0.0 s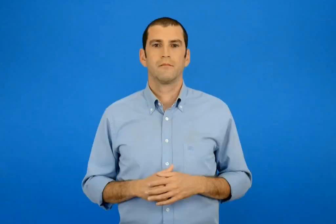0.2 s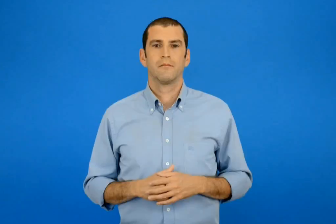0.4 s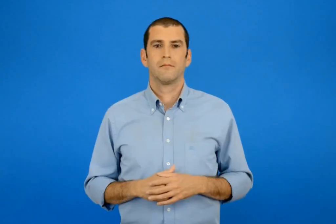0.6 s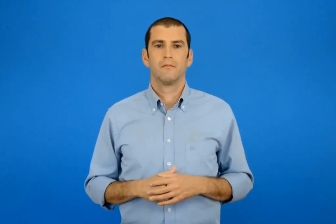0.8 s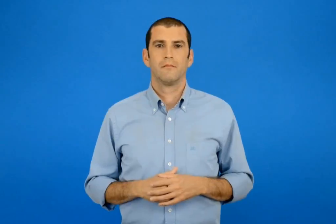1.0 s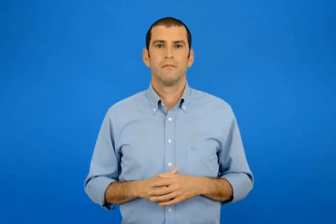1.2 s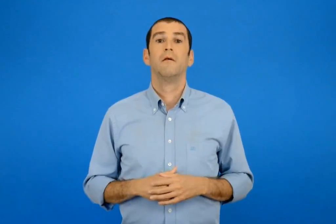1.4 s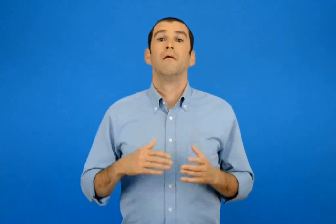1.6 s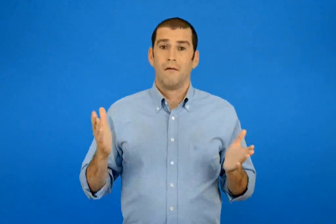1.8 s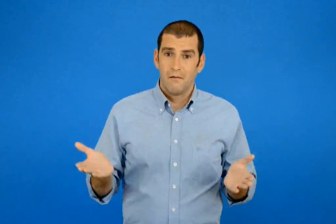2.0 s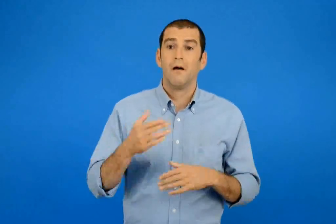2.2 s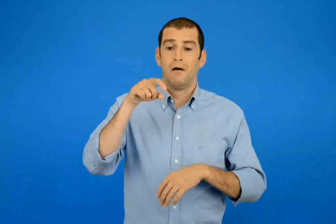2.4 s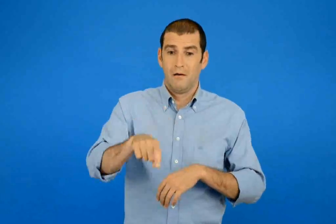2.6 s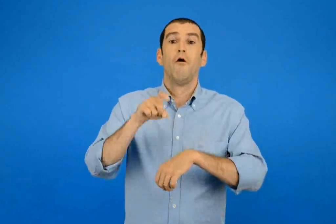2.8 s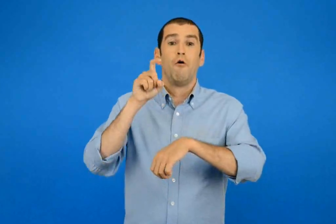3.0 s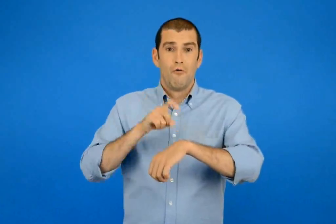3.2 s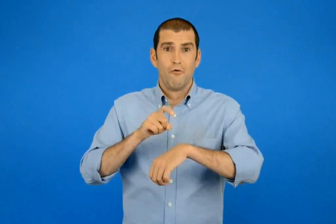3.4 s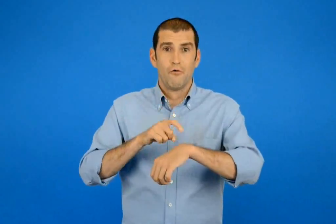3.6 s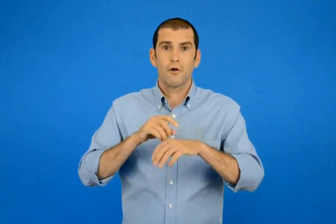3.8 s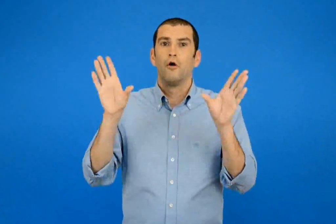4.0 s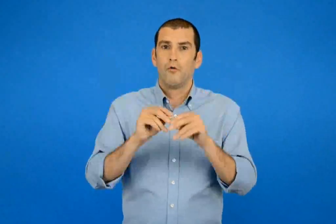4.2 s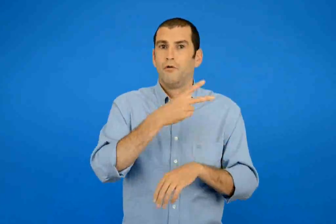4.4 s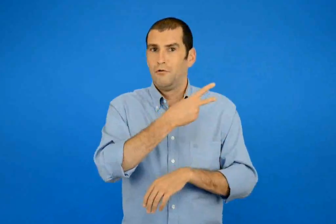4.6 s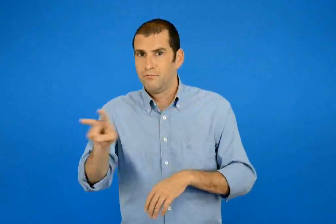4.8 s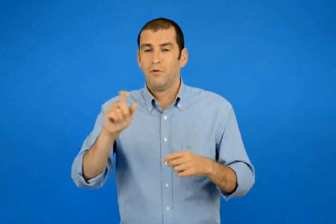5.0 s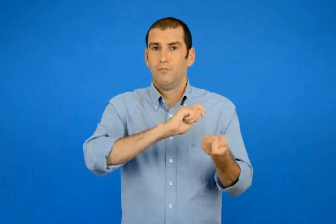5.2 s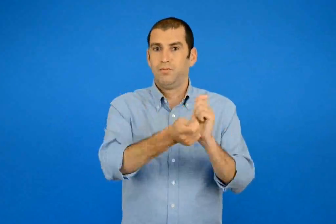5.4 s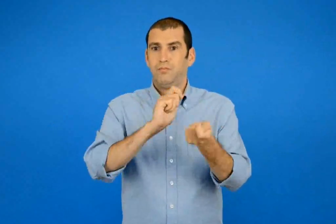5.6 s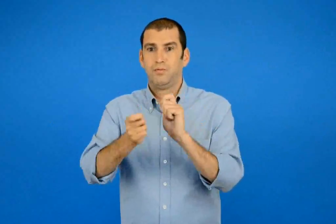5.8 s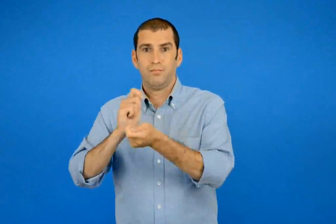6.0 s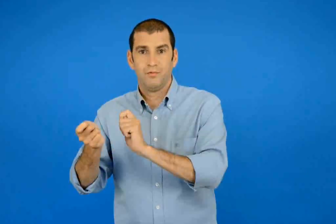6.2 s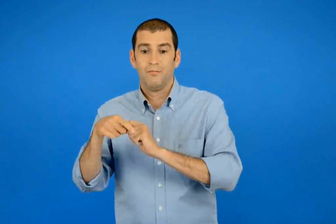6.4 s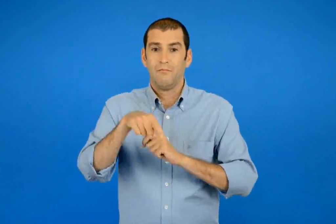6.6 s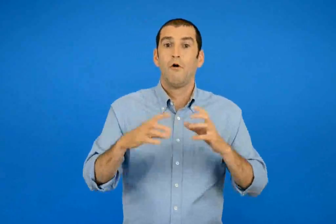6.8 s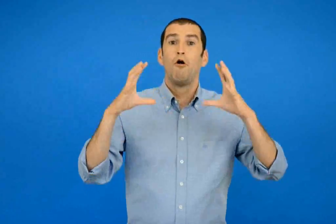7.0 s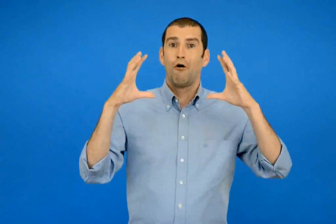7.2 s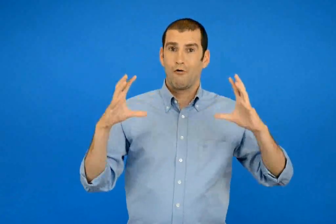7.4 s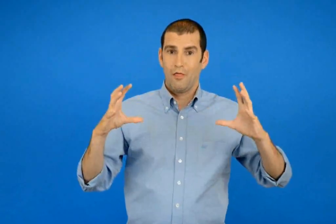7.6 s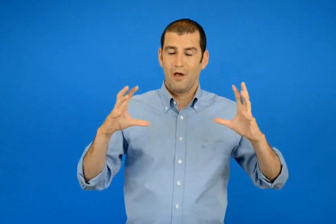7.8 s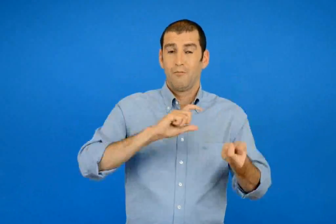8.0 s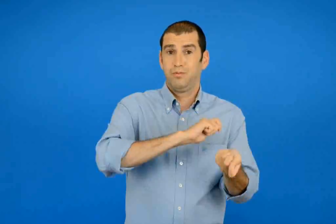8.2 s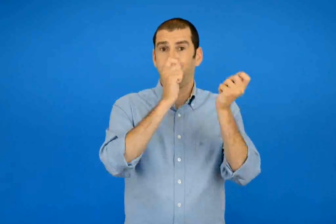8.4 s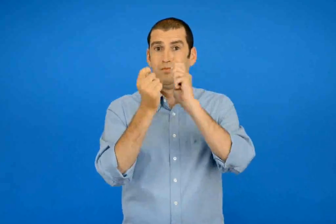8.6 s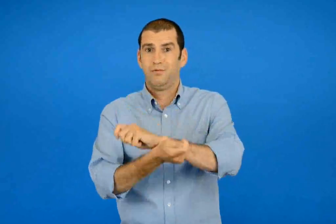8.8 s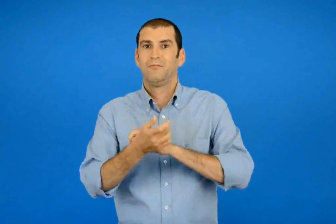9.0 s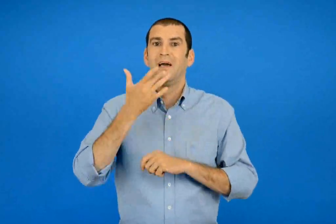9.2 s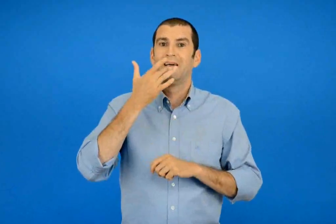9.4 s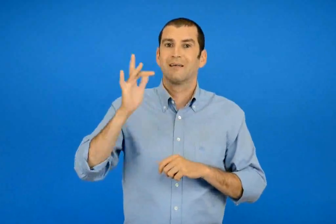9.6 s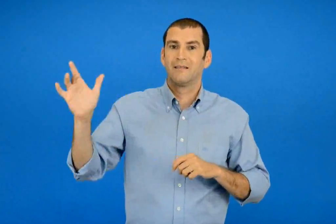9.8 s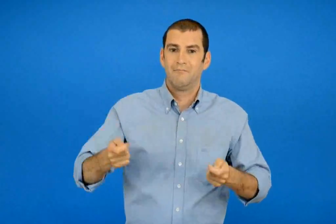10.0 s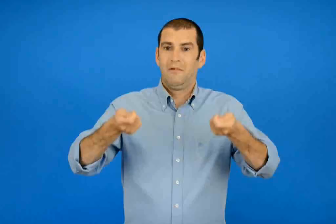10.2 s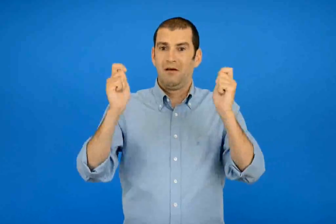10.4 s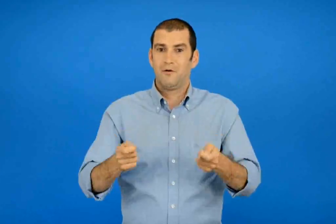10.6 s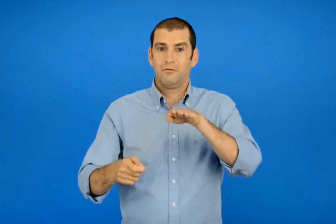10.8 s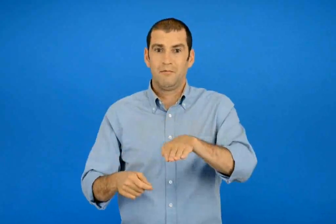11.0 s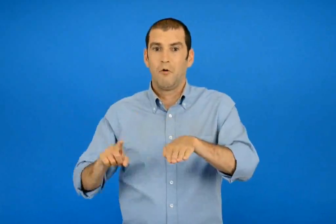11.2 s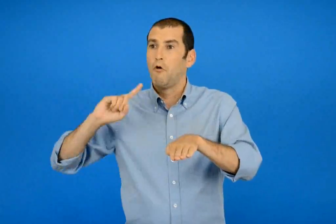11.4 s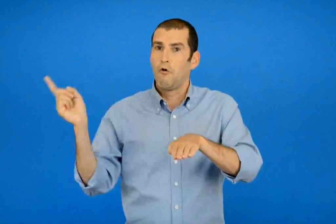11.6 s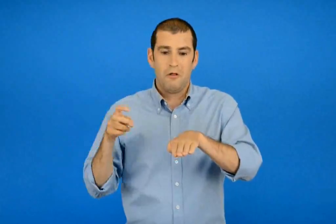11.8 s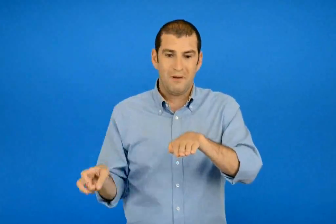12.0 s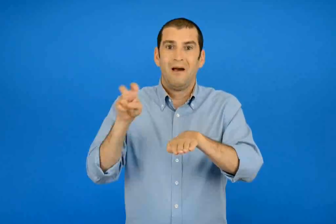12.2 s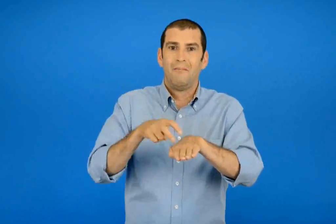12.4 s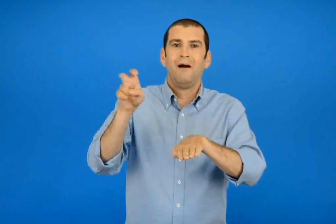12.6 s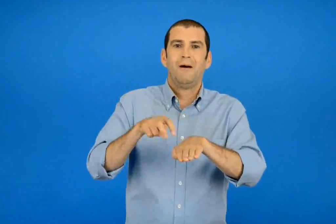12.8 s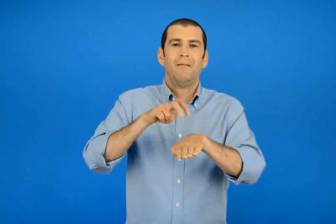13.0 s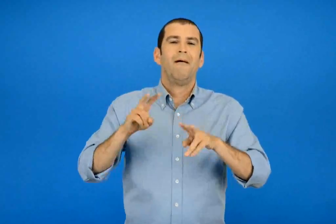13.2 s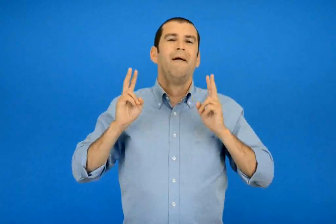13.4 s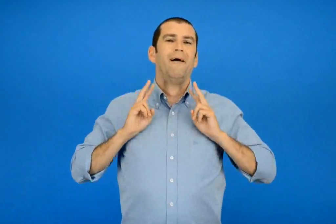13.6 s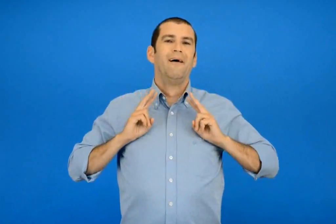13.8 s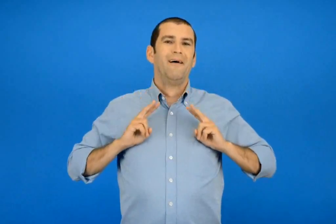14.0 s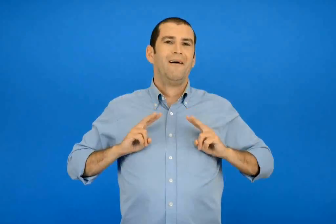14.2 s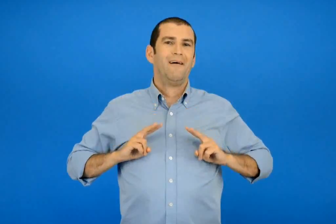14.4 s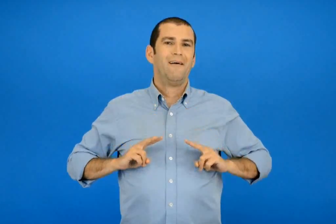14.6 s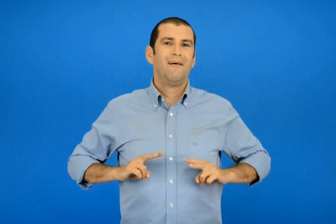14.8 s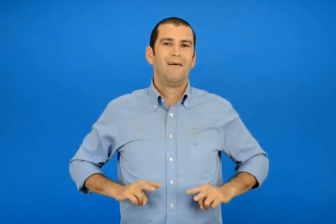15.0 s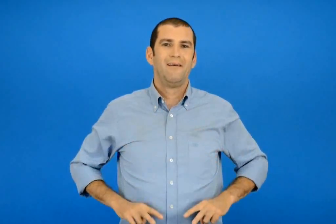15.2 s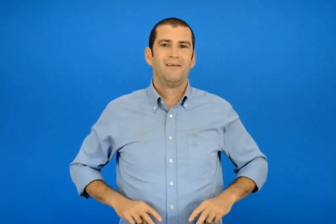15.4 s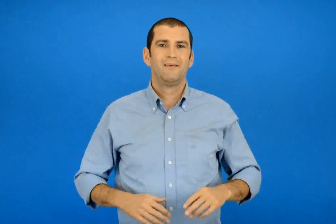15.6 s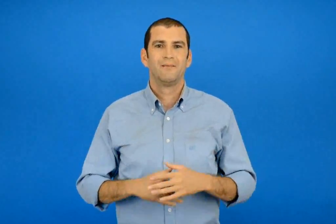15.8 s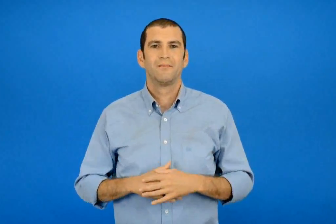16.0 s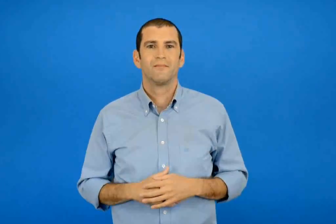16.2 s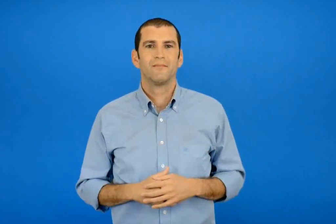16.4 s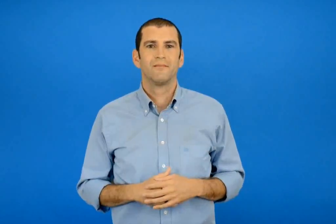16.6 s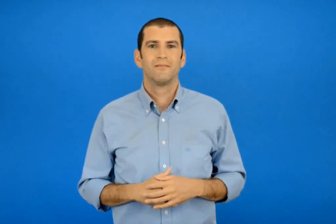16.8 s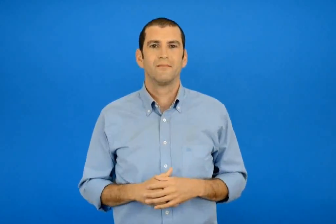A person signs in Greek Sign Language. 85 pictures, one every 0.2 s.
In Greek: κι όταν έφτασε η μαγική ωρά των μεταμορφώσεων κι η κολοκύθα έγινε πάλι χρυσή καρότσα όλοι πήδησαν μέσα απέραντα ευτυχισμένοι
